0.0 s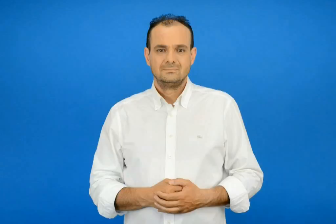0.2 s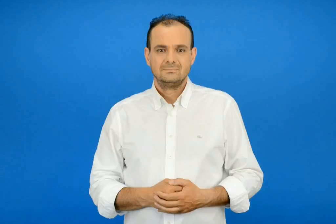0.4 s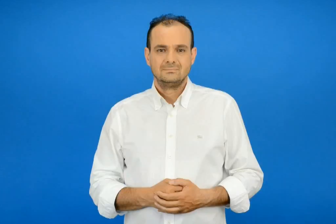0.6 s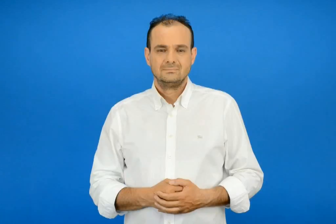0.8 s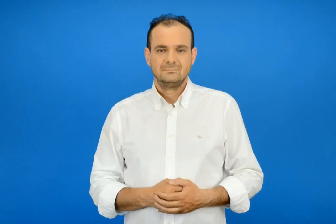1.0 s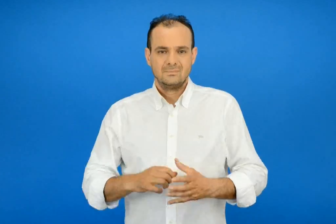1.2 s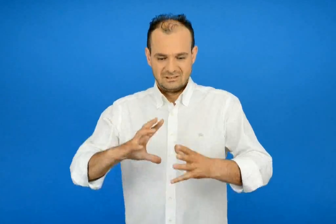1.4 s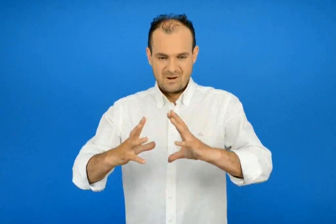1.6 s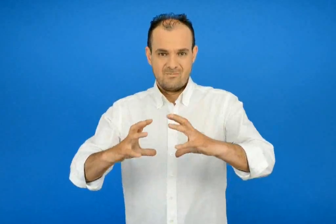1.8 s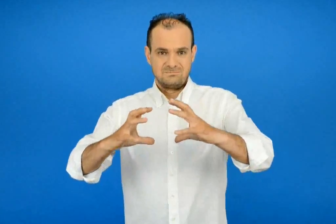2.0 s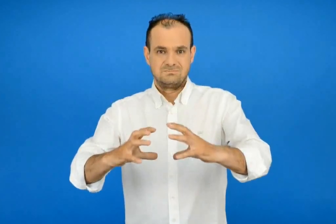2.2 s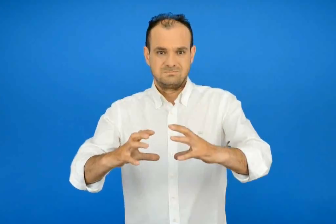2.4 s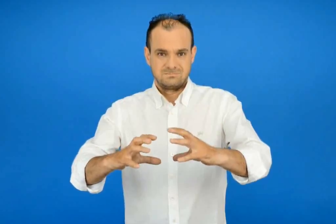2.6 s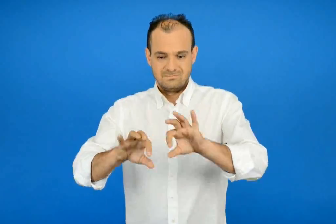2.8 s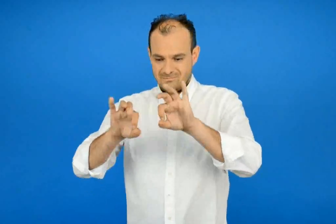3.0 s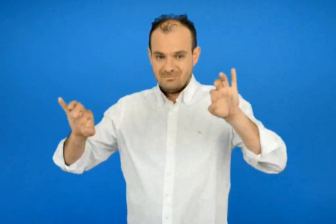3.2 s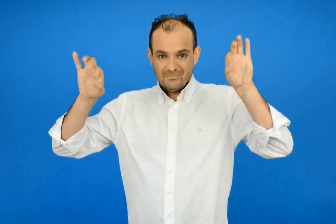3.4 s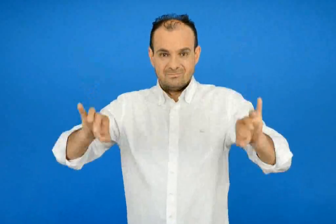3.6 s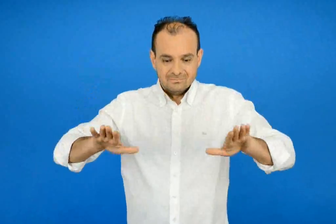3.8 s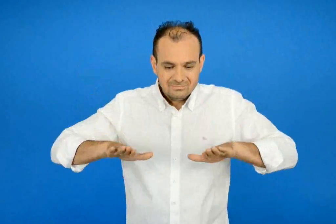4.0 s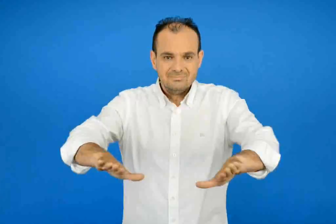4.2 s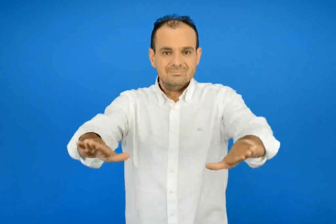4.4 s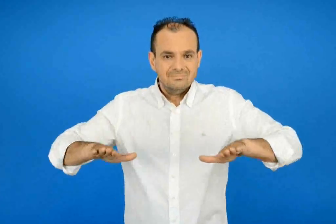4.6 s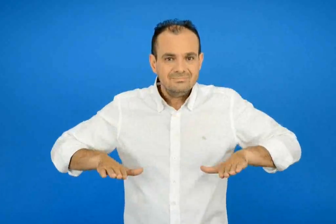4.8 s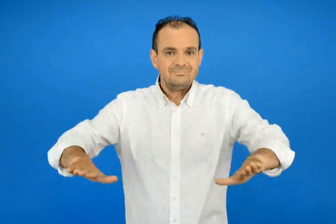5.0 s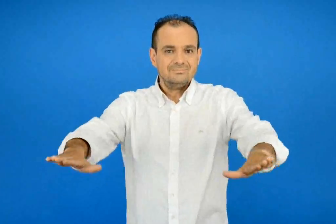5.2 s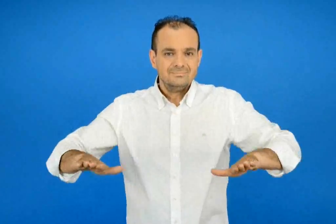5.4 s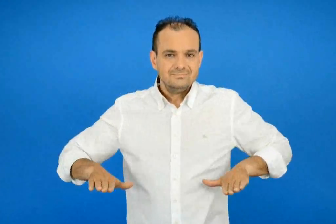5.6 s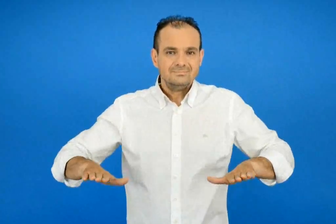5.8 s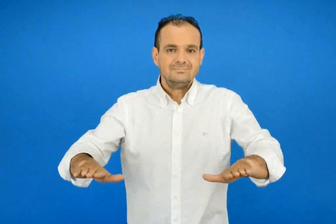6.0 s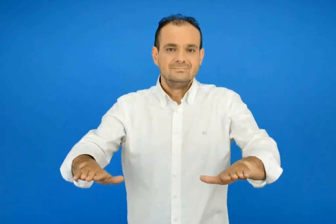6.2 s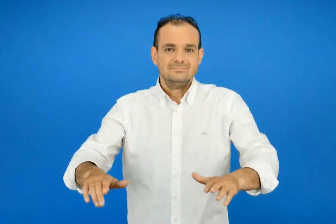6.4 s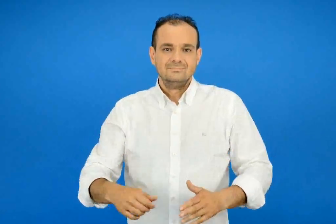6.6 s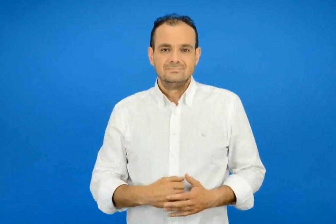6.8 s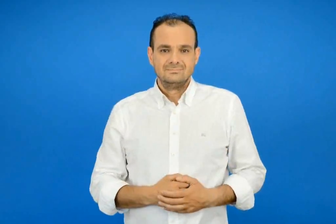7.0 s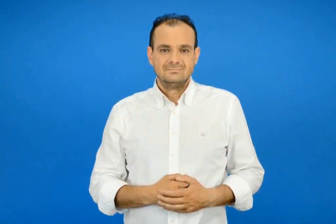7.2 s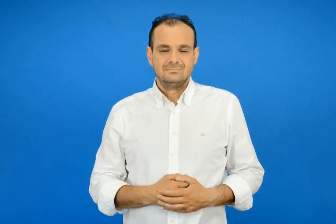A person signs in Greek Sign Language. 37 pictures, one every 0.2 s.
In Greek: πλάθετε το ζυμάρι με τον πλαστή
